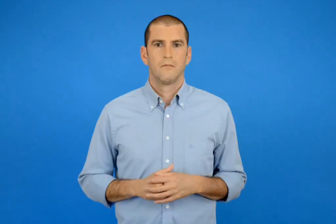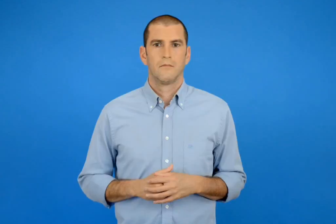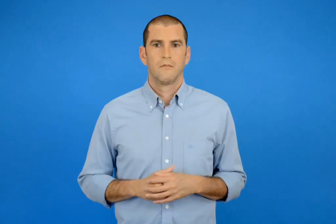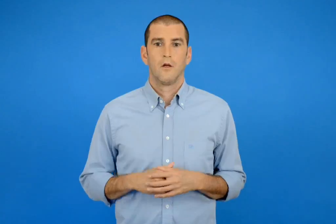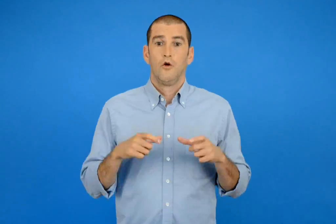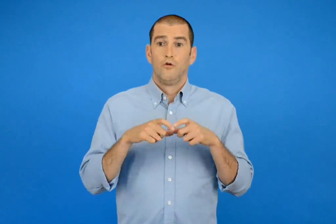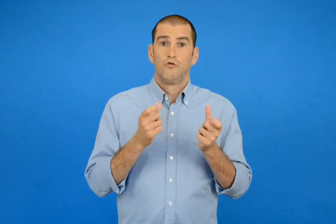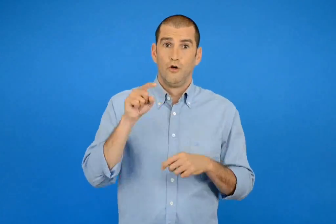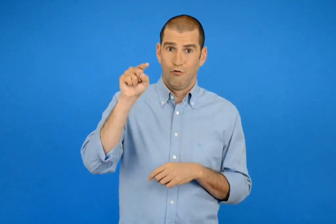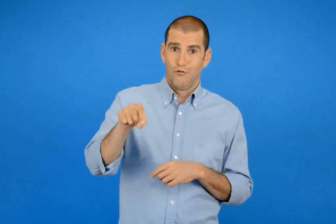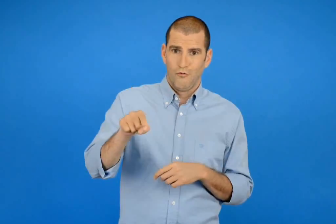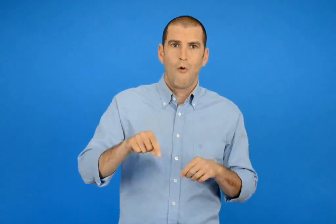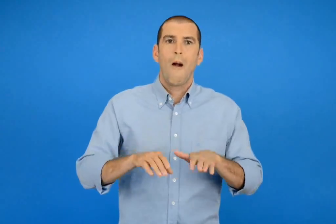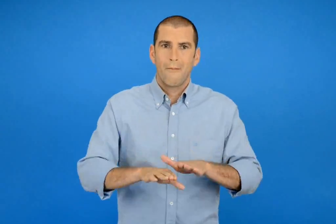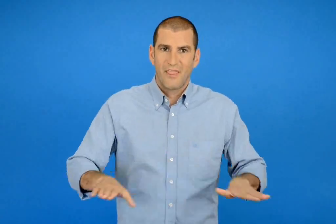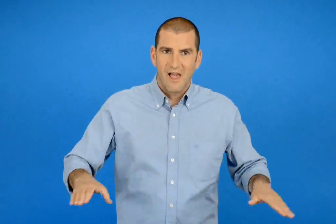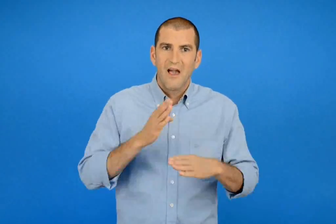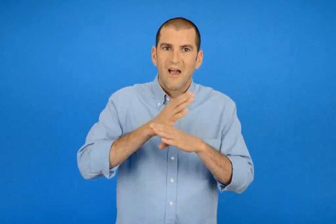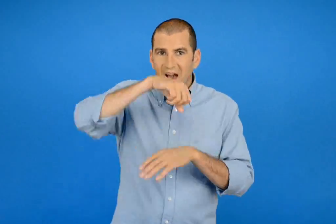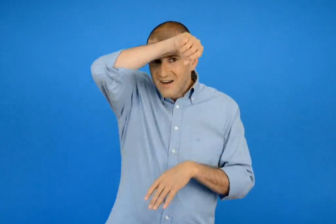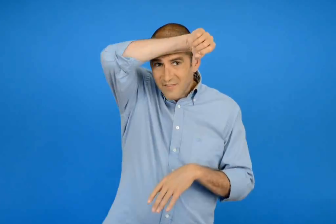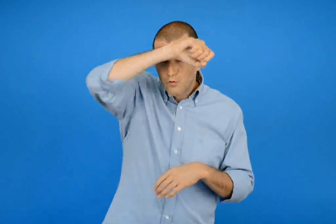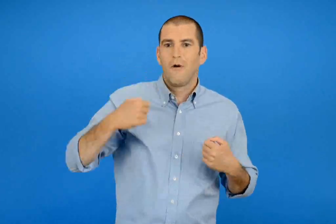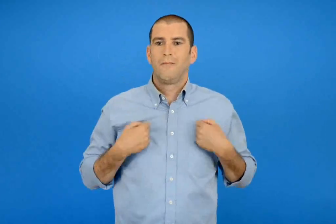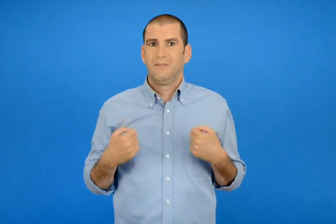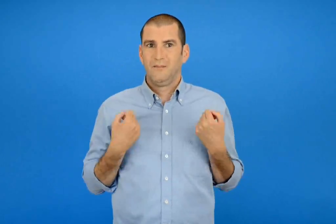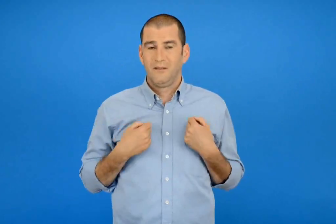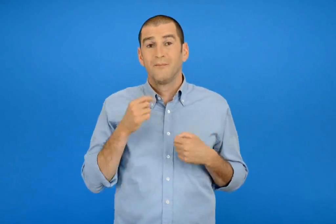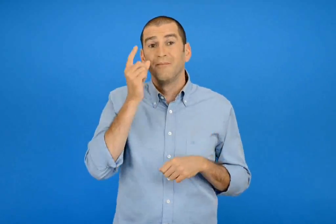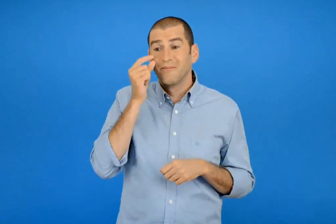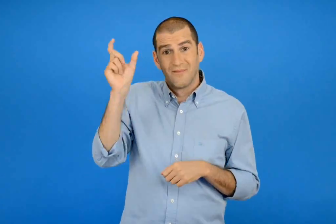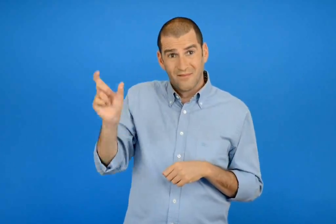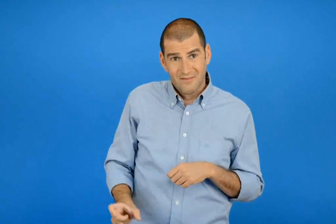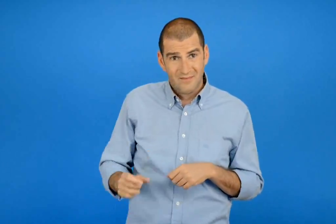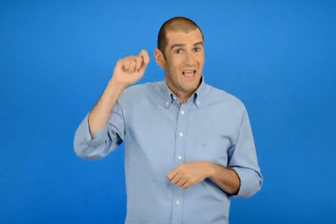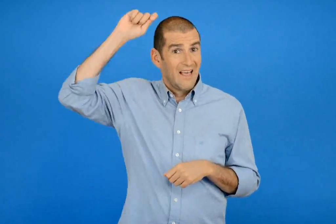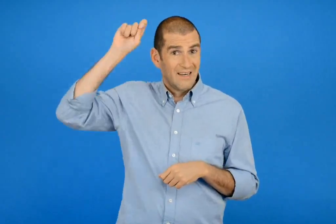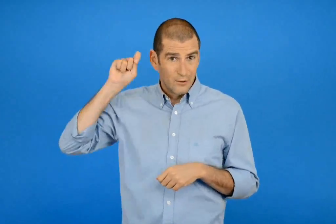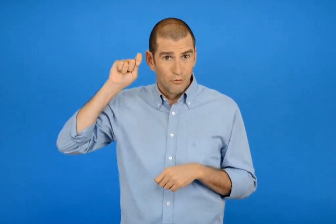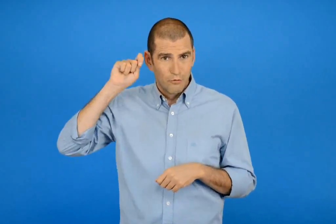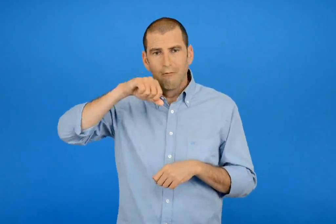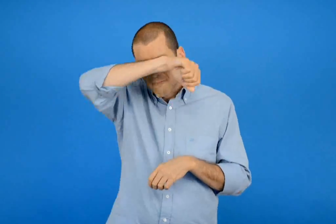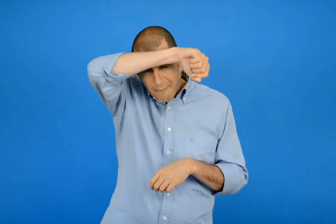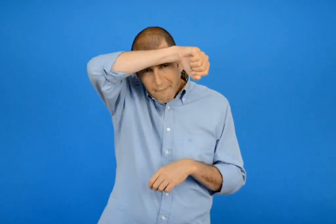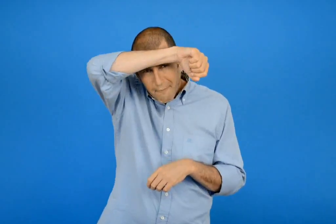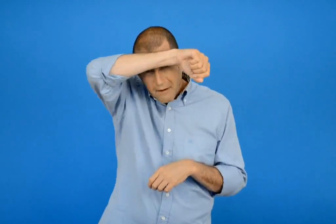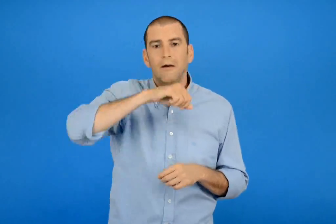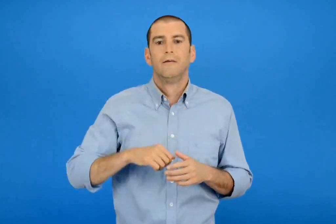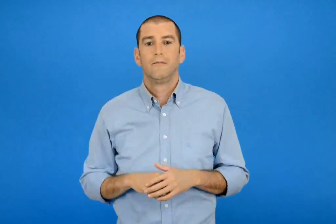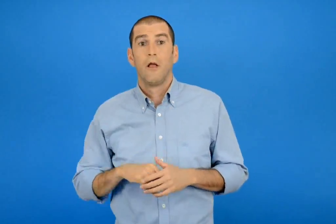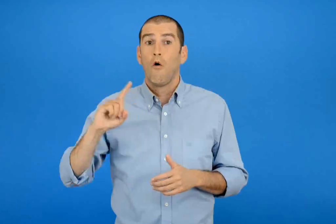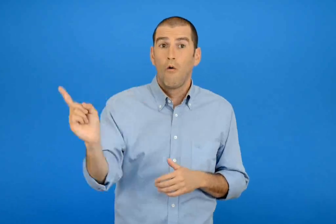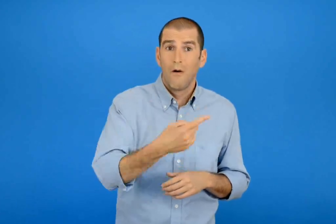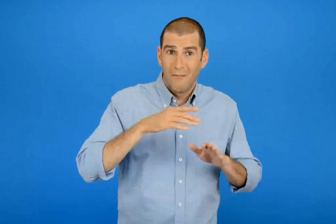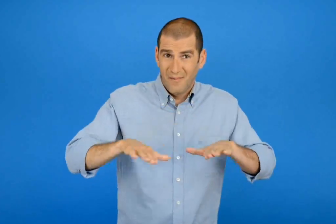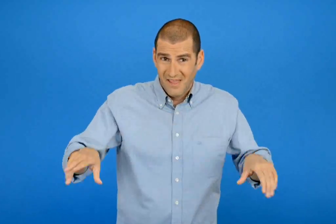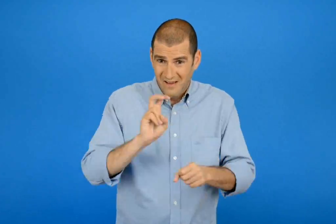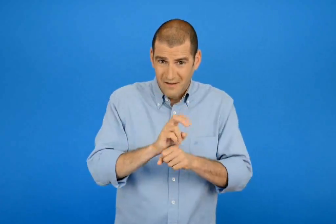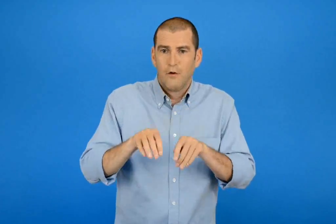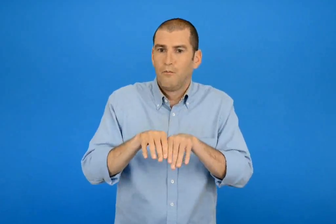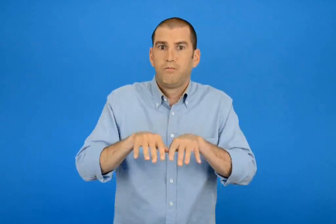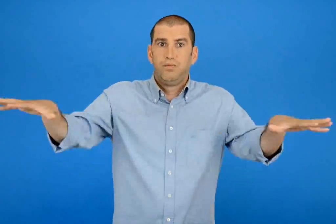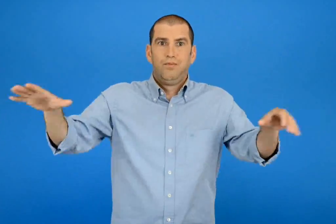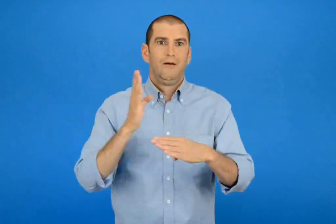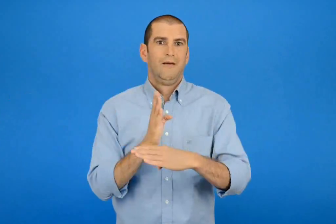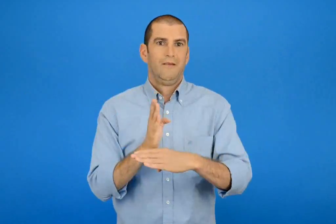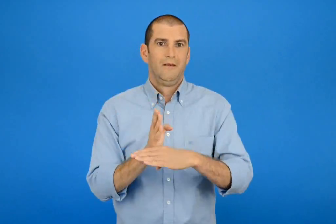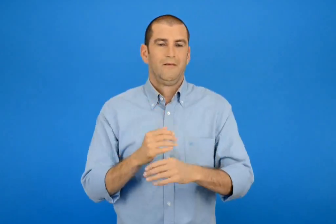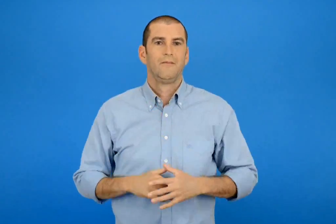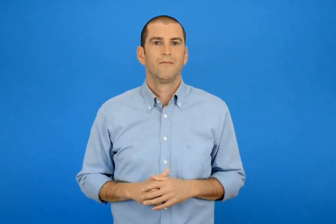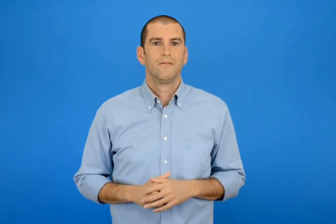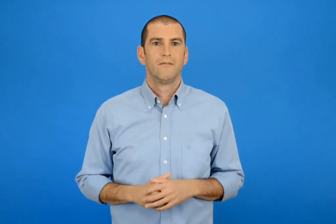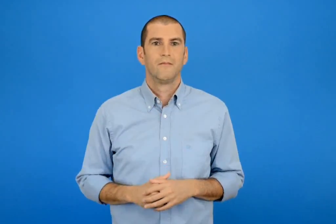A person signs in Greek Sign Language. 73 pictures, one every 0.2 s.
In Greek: τα παιδιά παίζουν κρυφτό στο σχολείο ο χρηστός τα φυλάει τα άλλα παιδιά έχουν πάει να κρυφτούν
